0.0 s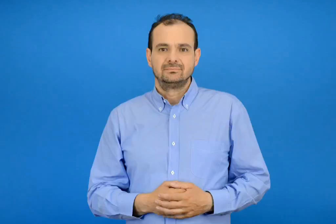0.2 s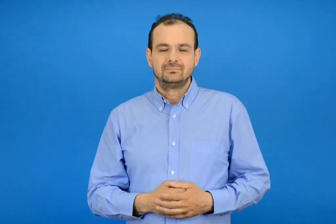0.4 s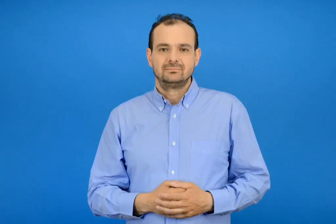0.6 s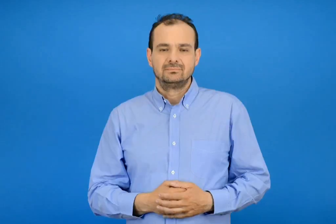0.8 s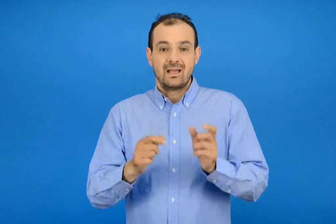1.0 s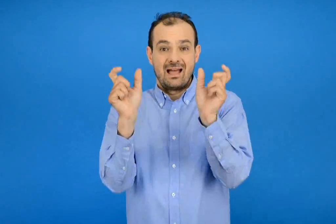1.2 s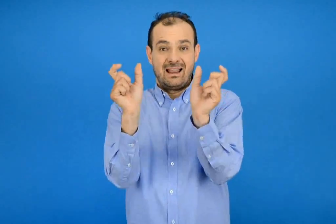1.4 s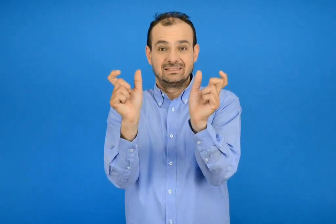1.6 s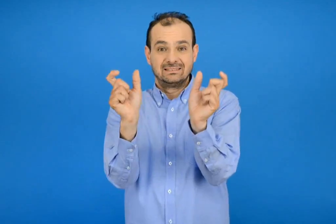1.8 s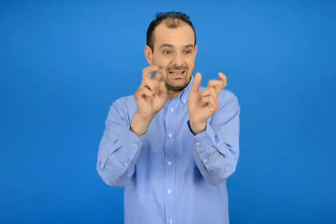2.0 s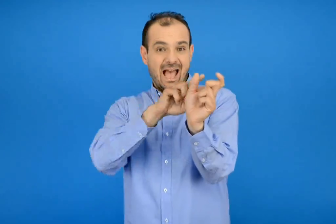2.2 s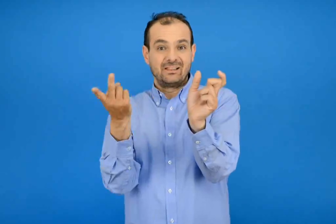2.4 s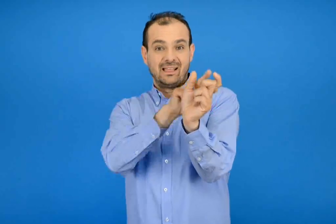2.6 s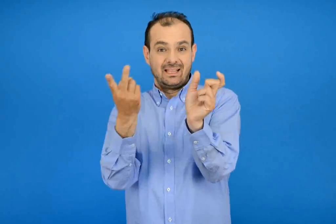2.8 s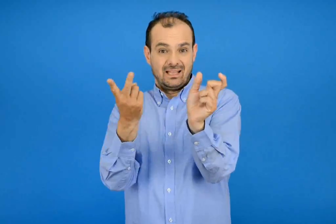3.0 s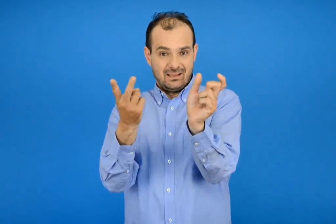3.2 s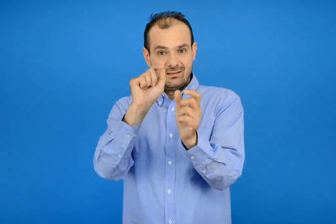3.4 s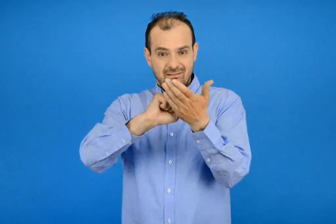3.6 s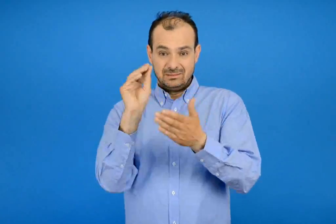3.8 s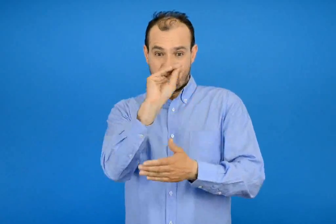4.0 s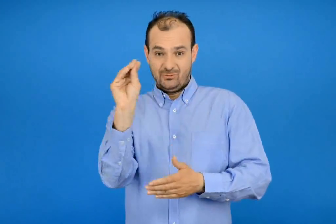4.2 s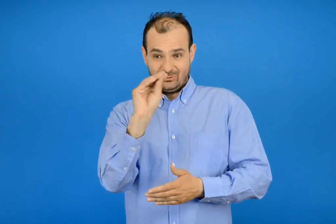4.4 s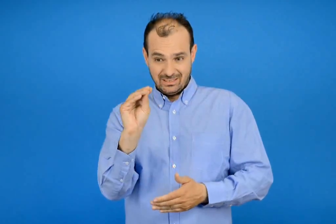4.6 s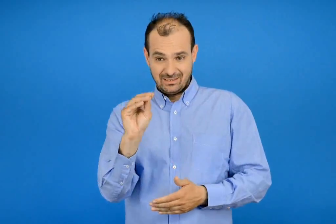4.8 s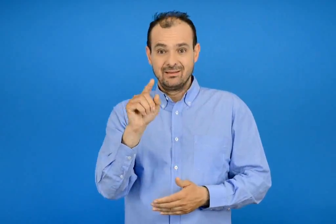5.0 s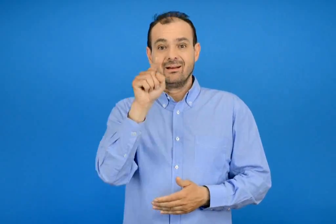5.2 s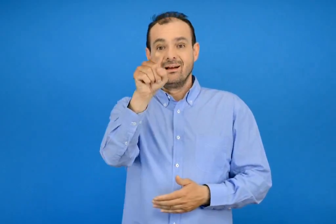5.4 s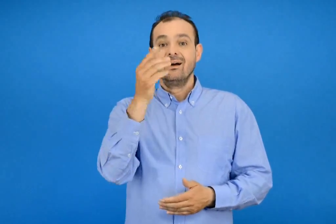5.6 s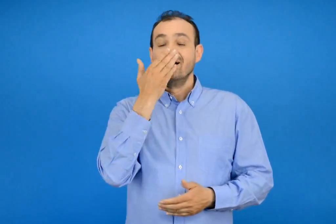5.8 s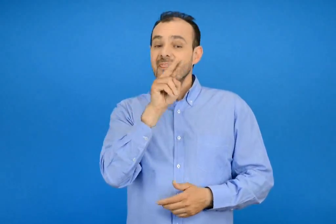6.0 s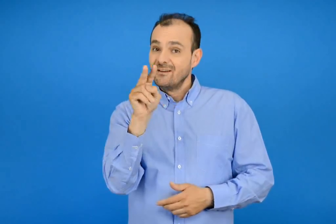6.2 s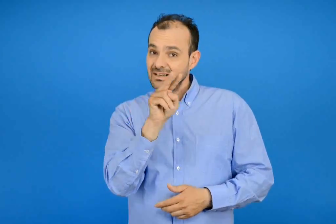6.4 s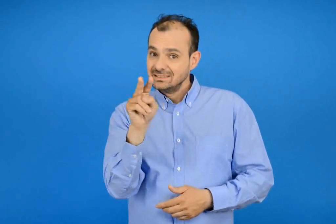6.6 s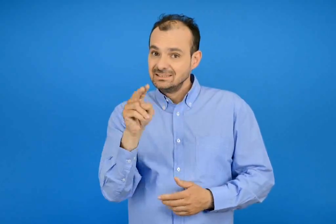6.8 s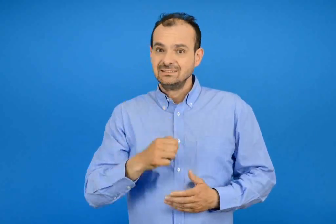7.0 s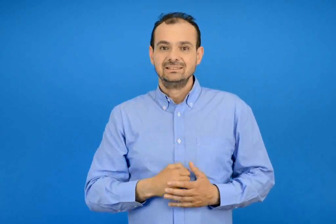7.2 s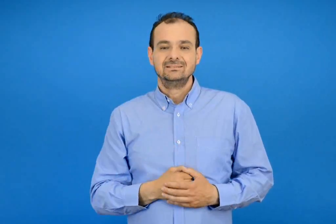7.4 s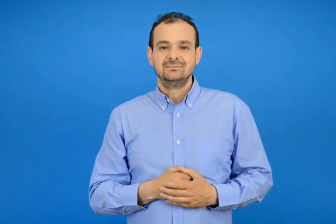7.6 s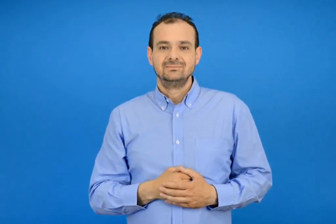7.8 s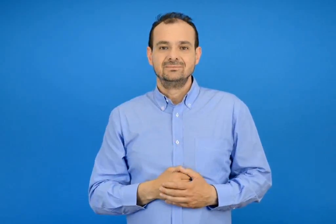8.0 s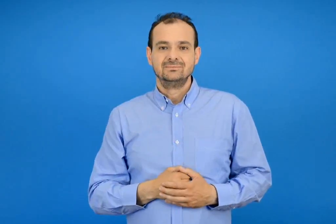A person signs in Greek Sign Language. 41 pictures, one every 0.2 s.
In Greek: συμπλήρωσε τις αντίθετες λέξεις και διάβασε
